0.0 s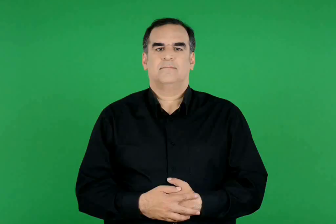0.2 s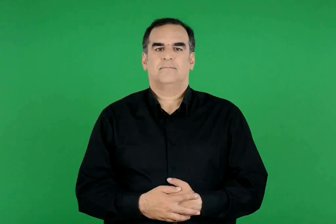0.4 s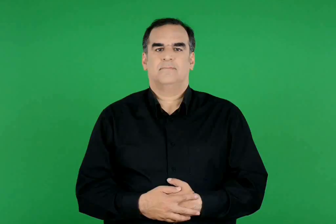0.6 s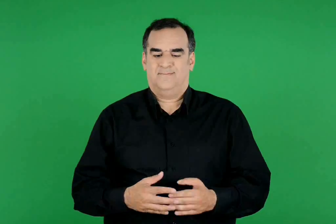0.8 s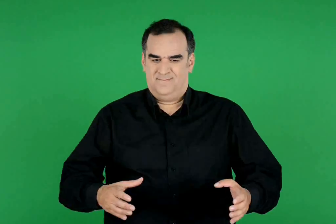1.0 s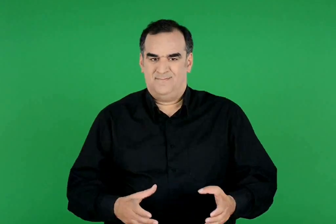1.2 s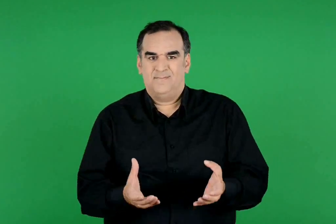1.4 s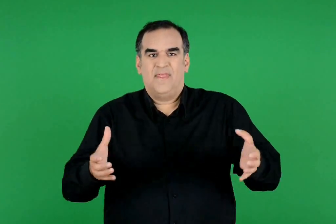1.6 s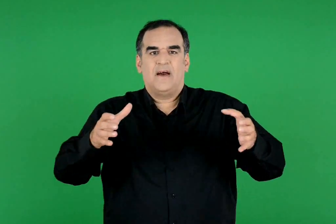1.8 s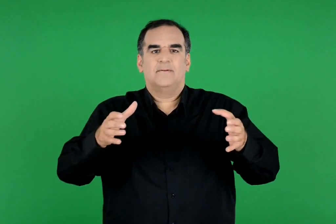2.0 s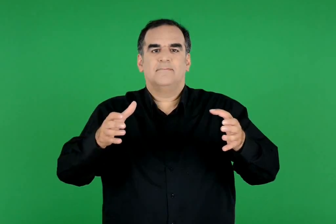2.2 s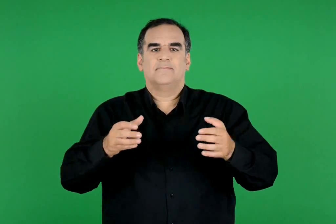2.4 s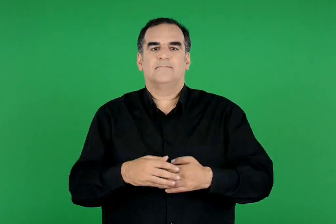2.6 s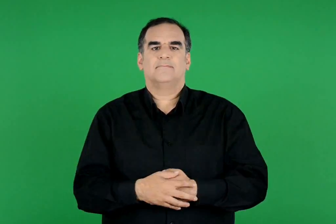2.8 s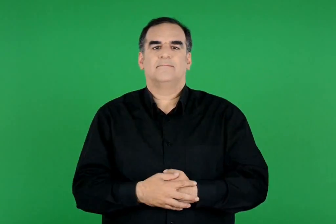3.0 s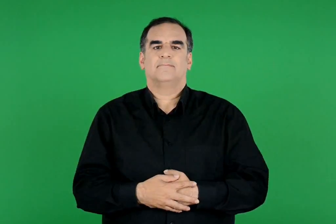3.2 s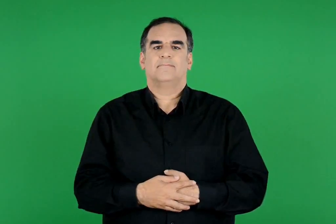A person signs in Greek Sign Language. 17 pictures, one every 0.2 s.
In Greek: πιθάρι
